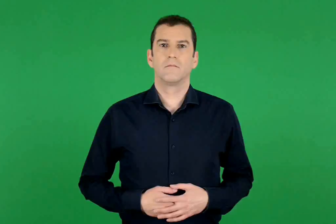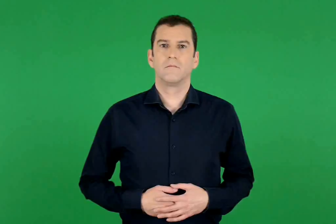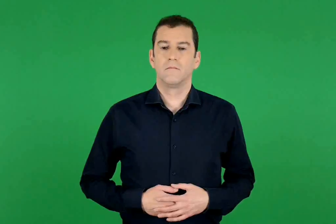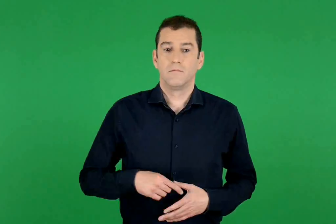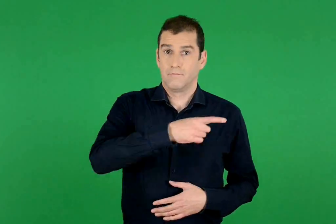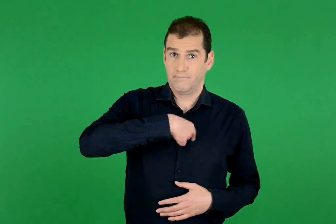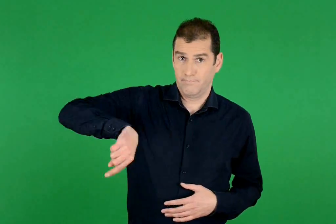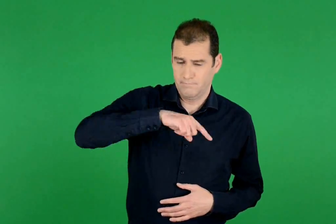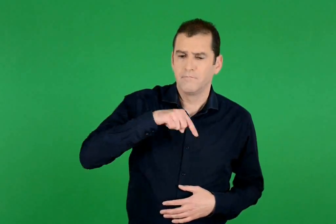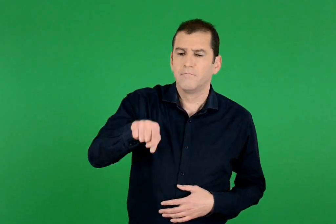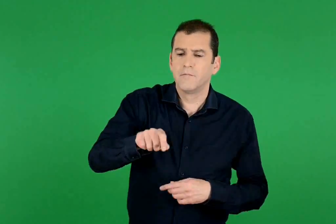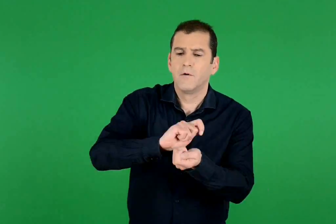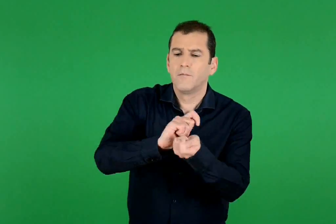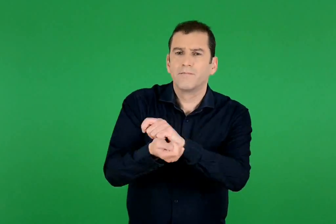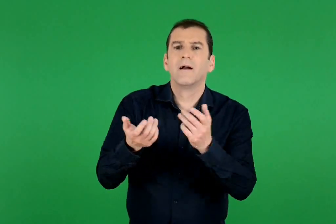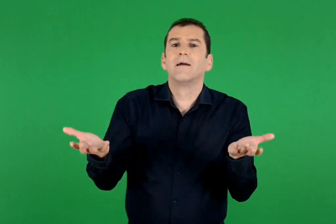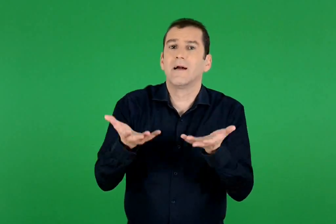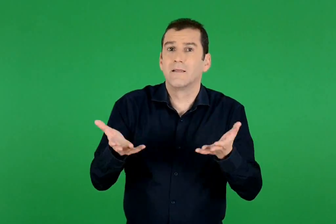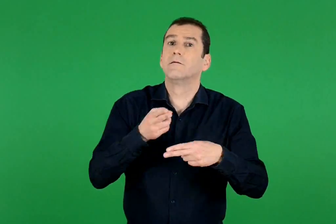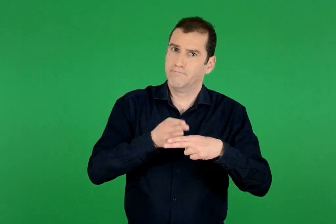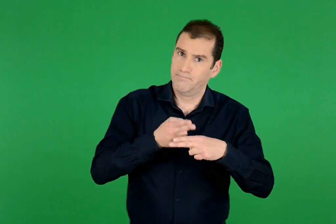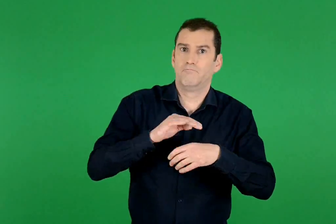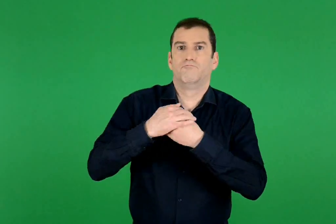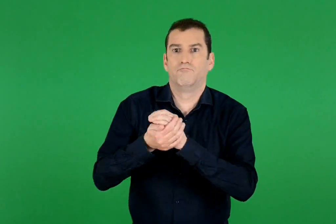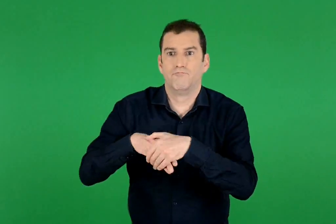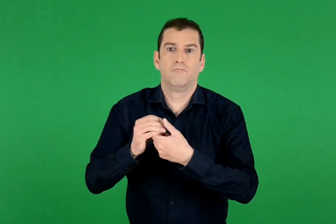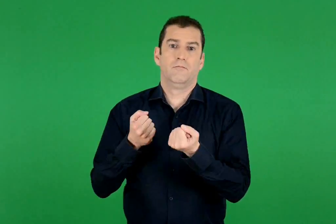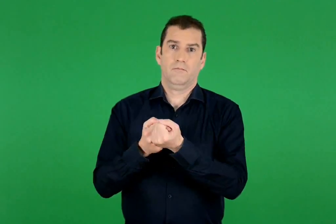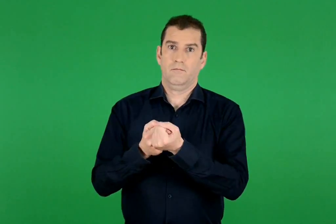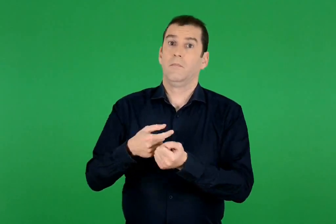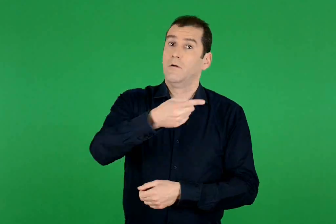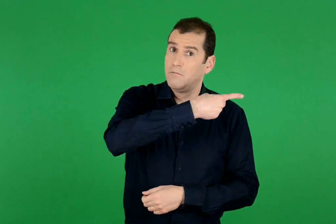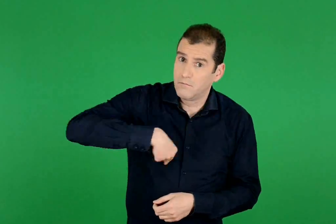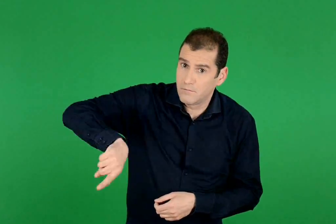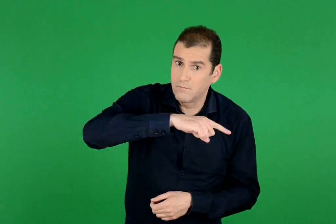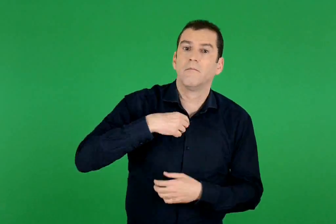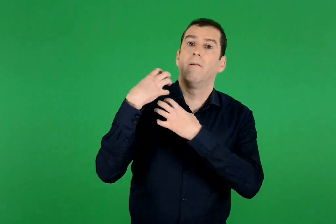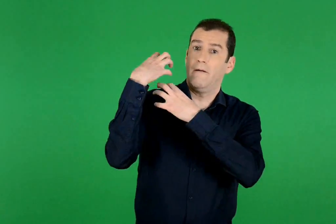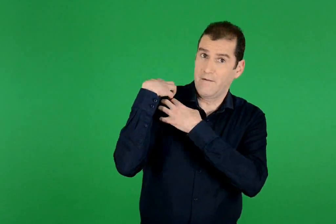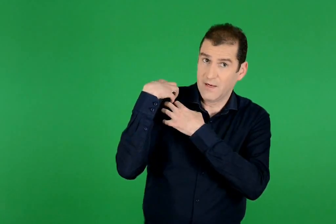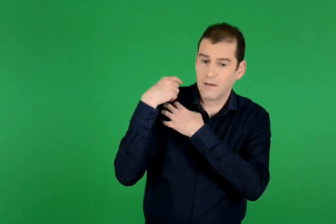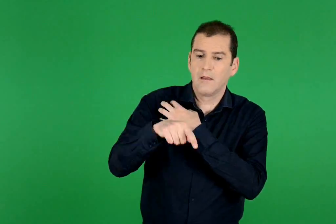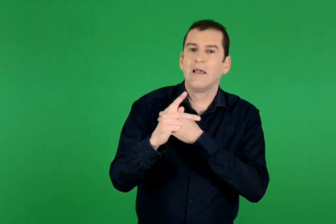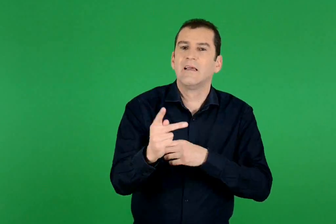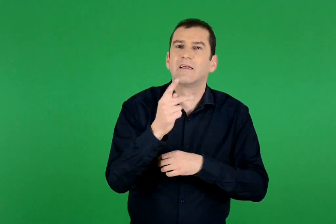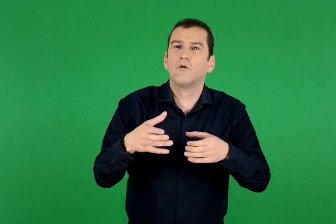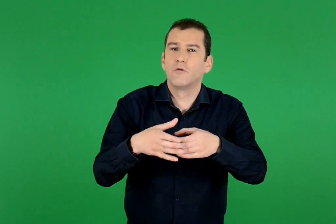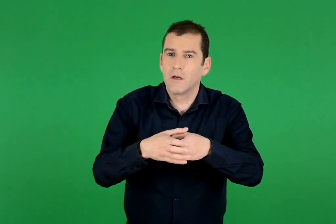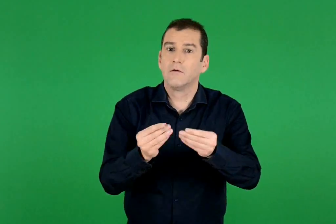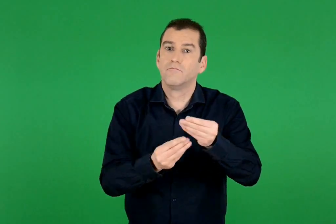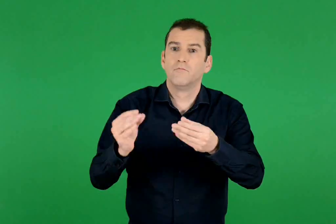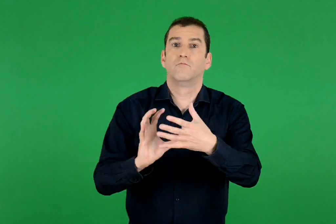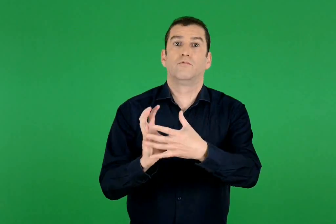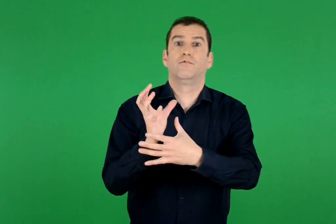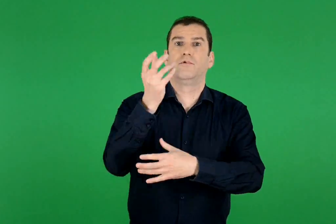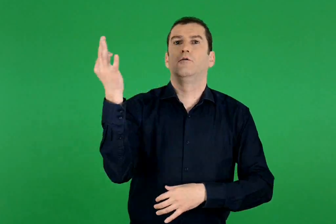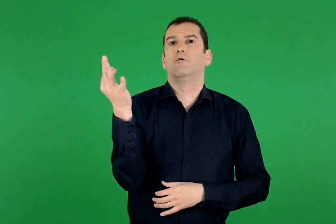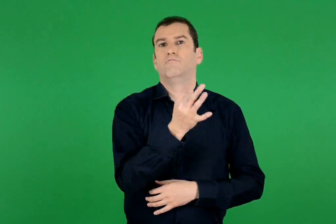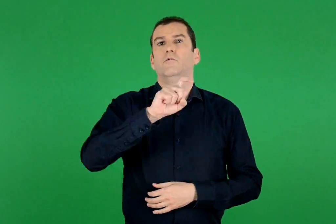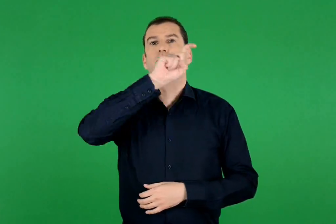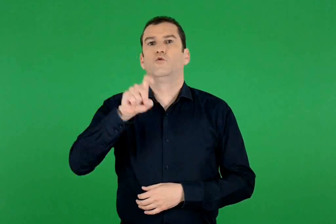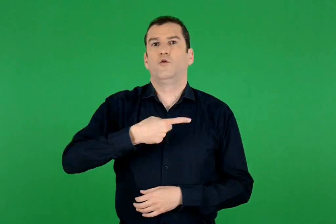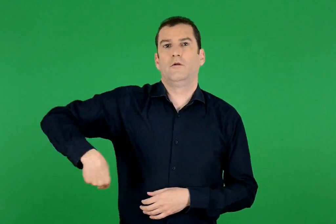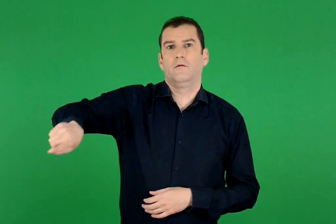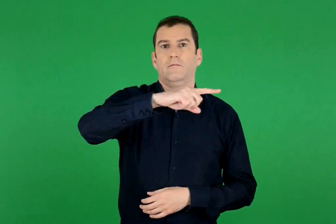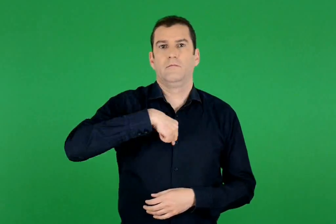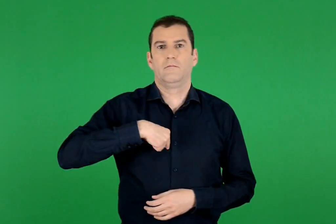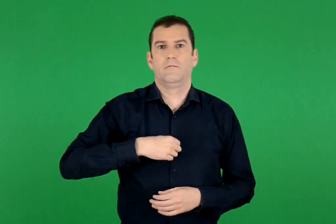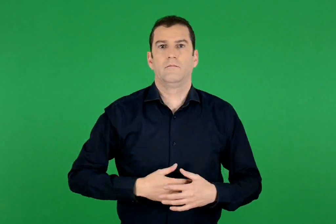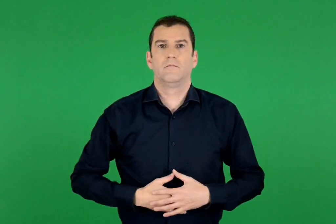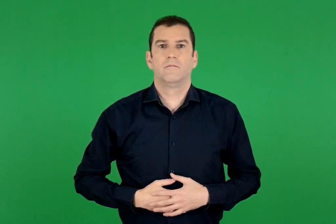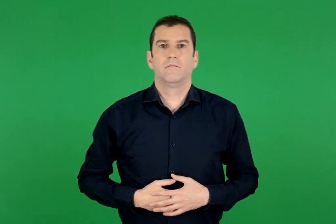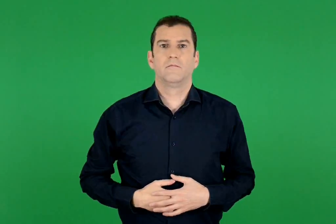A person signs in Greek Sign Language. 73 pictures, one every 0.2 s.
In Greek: αξίζει να ενδιαφερόμαστε για να αλλάξουμε κάτι. είναι και δική μας ευθύνη να κάνουμε την κοινότητα ένα καλύτερο μέρος για να ζούμε
